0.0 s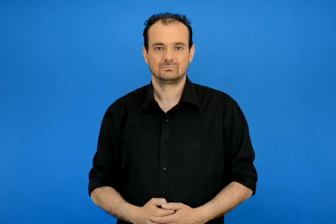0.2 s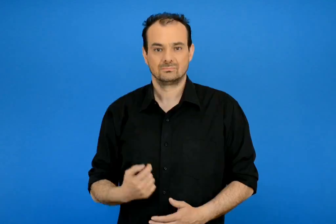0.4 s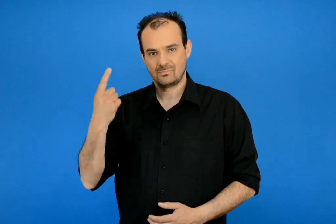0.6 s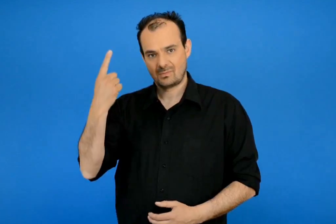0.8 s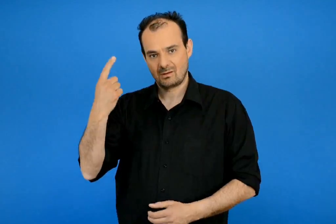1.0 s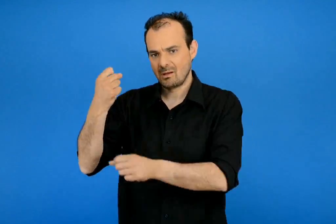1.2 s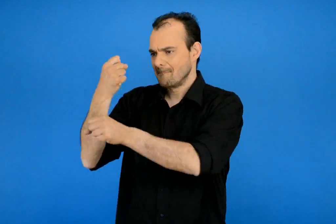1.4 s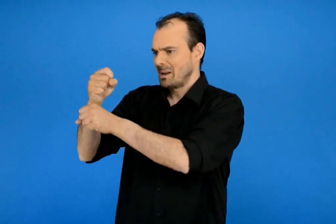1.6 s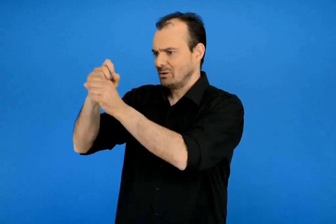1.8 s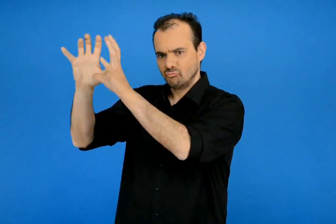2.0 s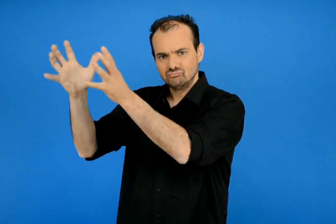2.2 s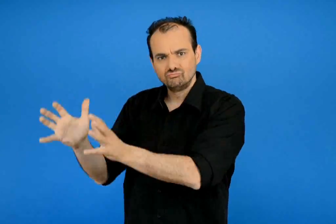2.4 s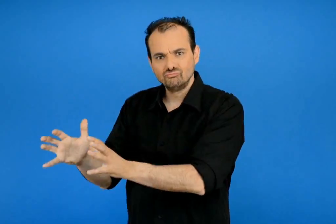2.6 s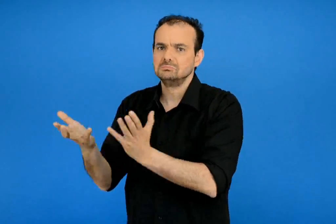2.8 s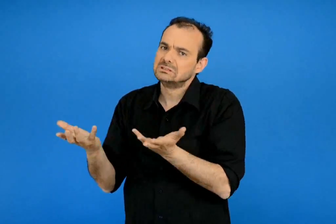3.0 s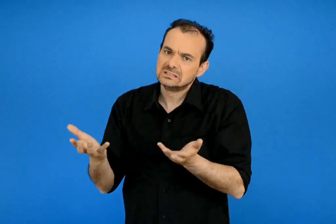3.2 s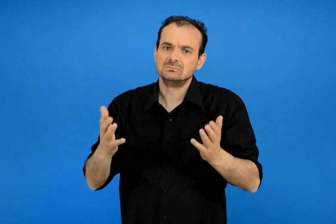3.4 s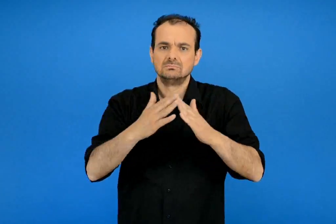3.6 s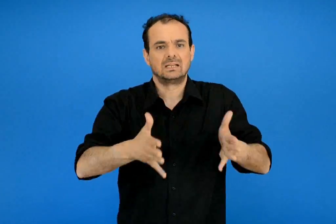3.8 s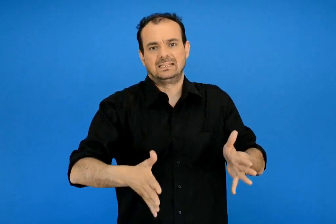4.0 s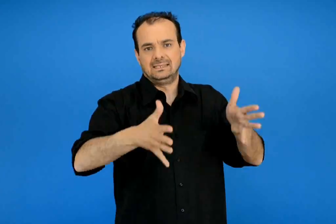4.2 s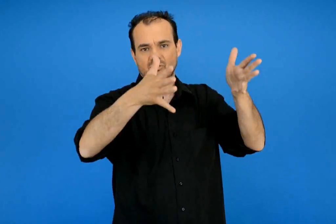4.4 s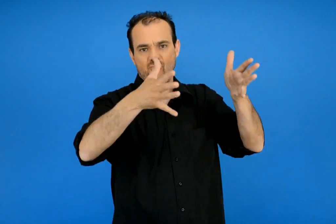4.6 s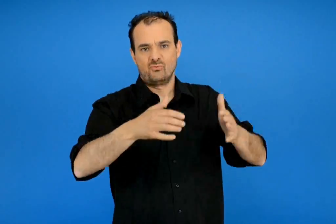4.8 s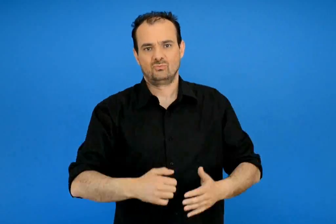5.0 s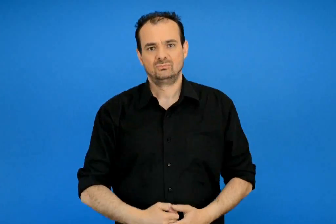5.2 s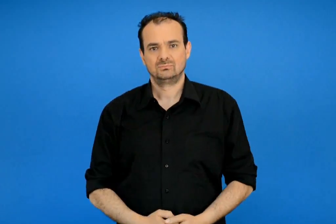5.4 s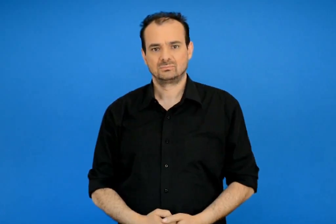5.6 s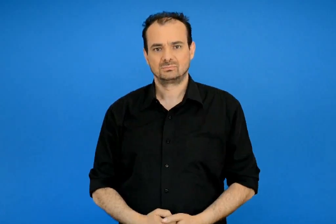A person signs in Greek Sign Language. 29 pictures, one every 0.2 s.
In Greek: εάν μνημείο η κτίριο
